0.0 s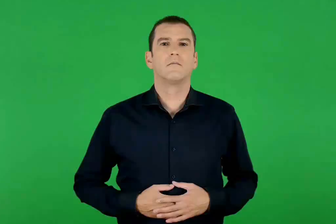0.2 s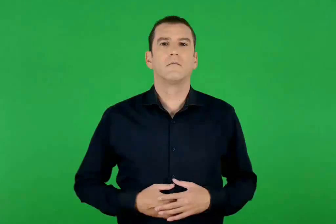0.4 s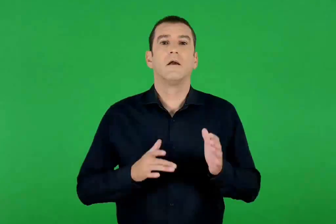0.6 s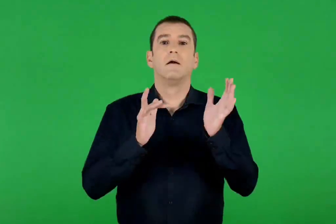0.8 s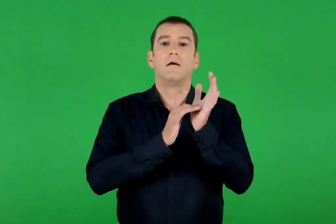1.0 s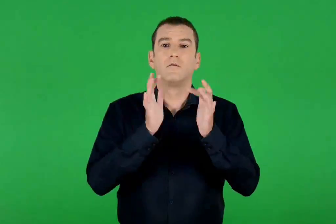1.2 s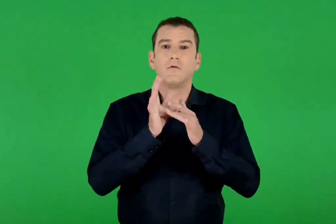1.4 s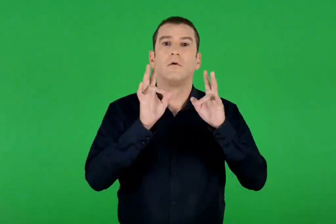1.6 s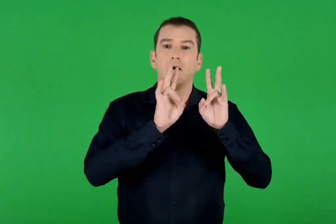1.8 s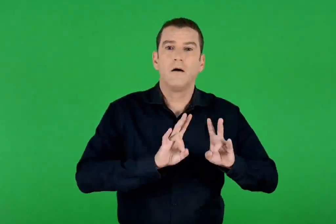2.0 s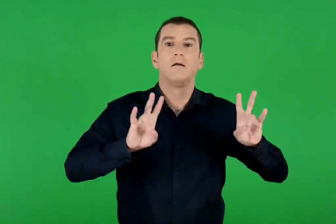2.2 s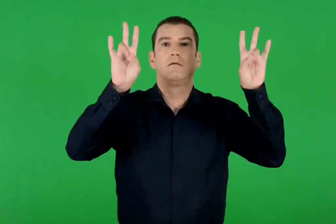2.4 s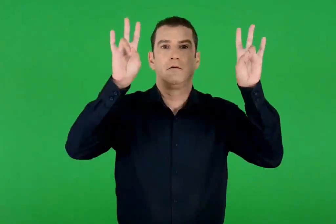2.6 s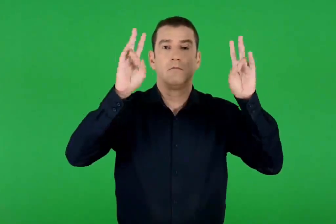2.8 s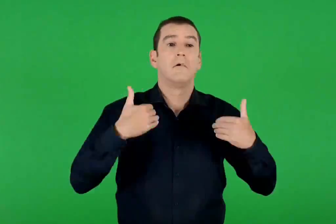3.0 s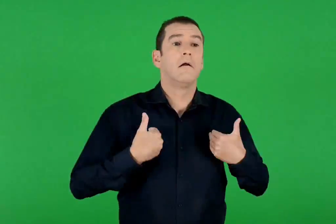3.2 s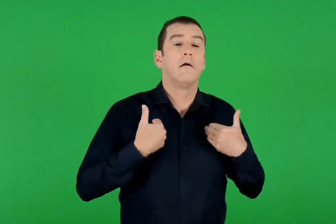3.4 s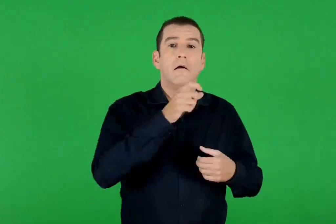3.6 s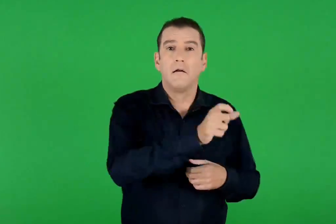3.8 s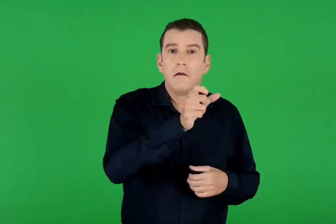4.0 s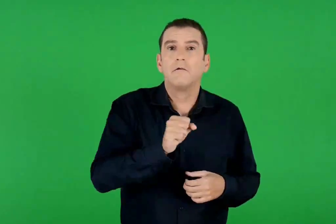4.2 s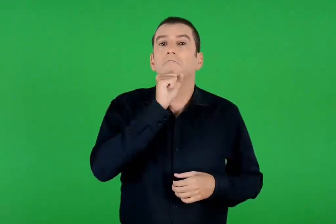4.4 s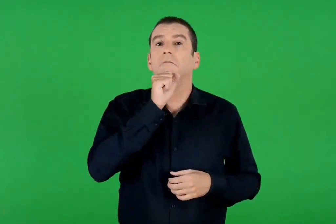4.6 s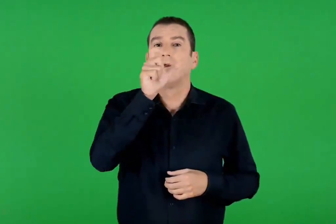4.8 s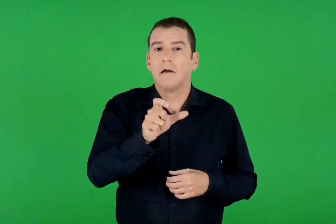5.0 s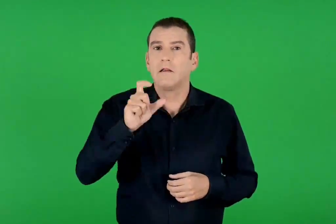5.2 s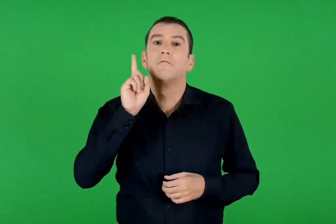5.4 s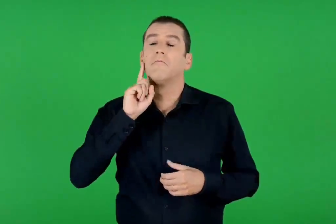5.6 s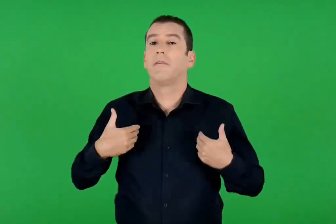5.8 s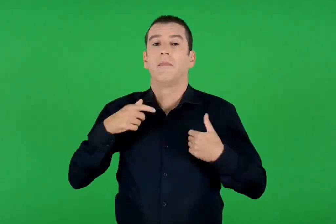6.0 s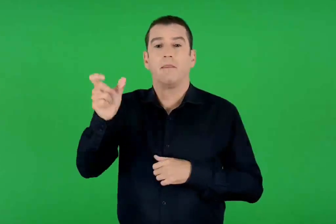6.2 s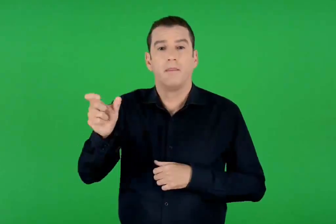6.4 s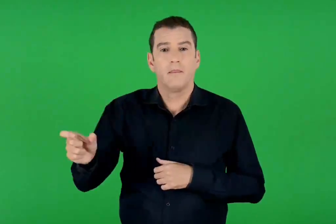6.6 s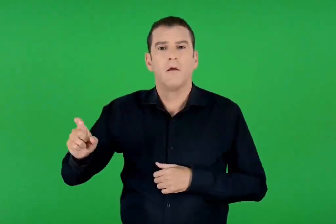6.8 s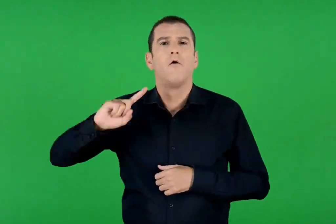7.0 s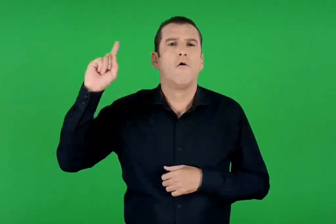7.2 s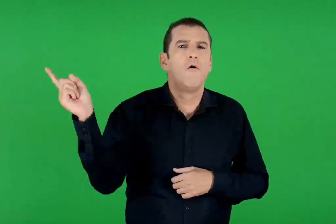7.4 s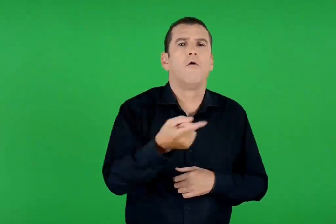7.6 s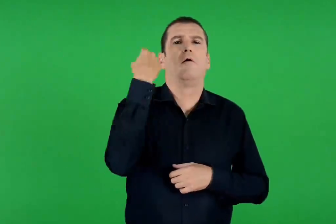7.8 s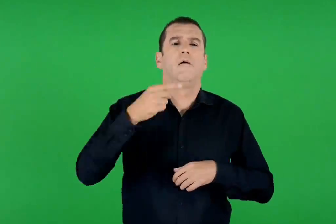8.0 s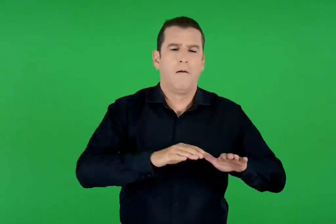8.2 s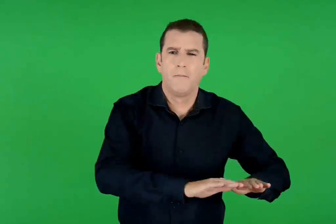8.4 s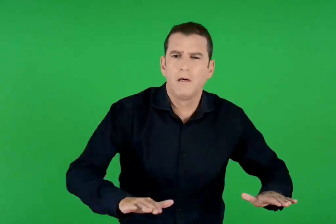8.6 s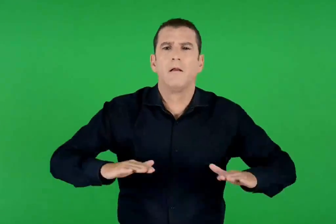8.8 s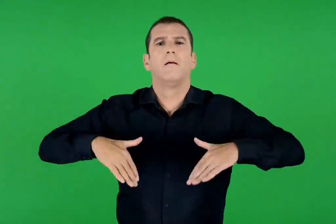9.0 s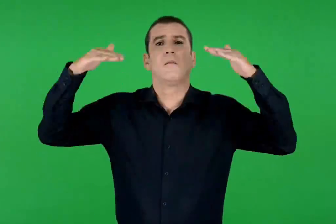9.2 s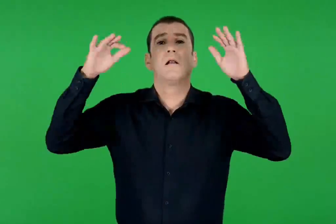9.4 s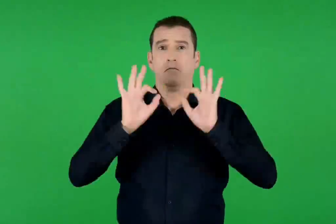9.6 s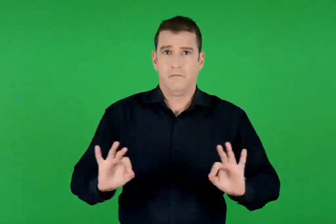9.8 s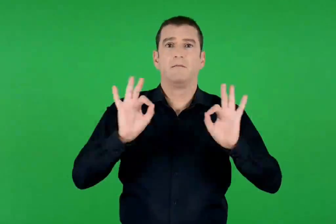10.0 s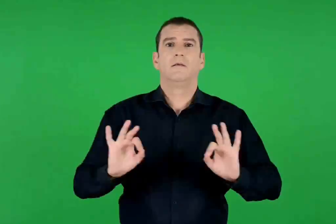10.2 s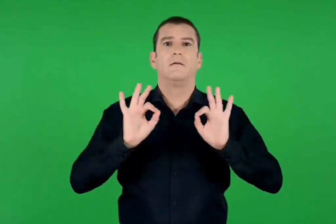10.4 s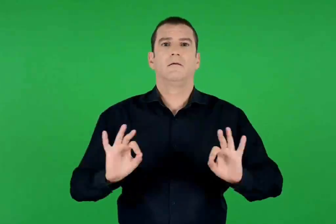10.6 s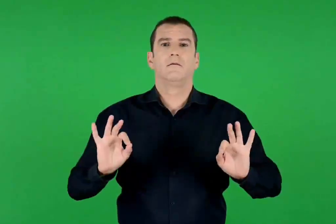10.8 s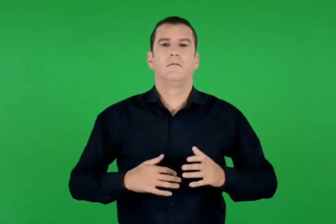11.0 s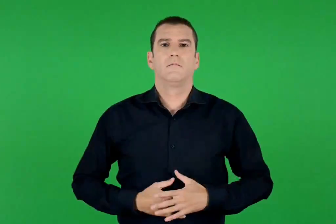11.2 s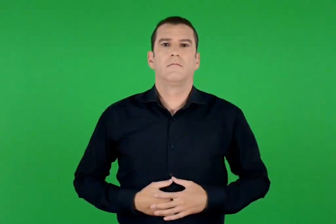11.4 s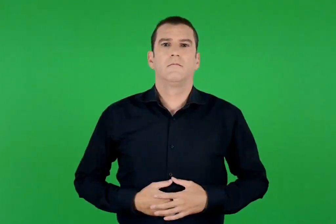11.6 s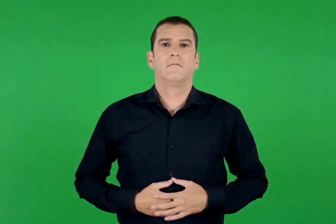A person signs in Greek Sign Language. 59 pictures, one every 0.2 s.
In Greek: χριστός ανέστη νέοι , γέροι και κόρες , όλοι , μικροί μεγάλοι , ετοιμαστείτε
